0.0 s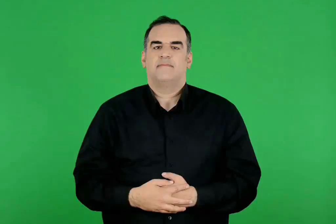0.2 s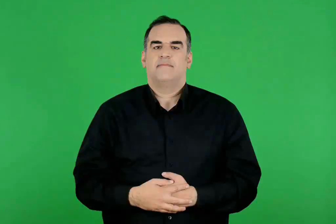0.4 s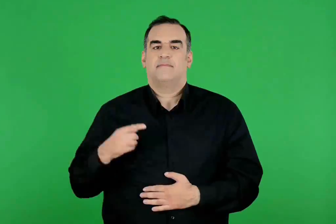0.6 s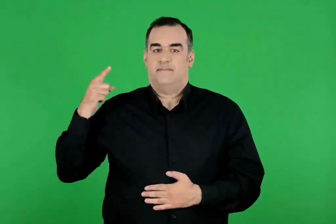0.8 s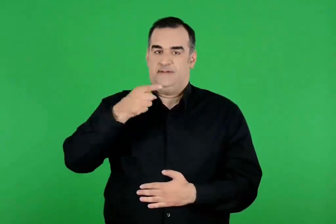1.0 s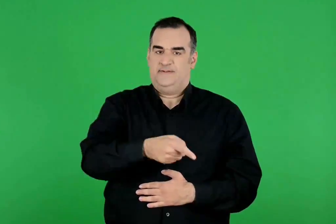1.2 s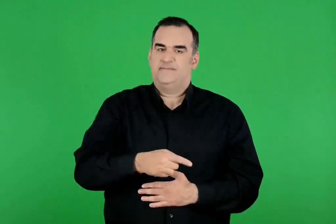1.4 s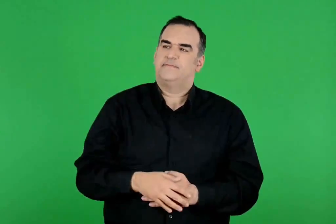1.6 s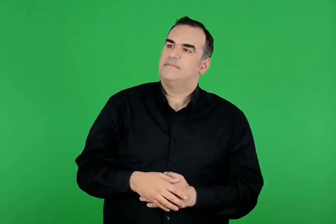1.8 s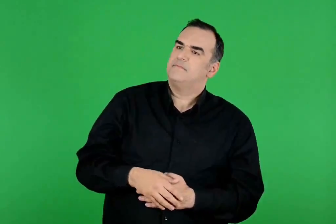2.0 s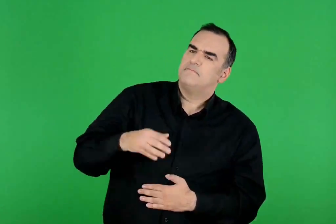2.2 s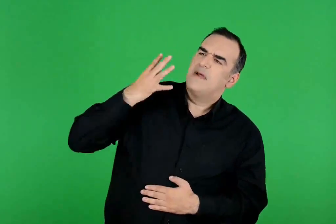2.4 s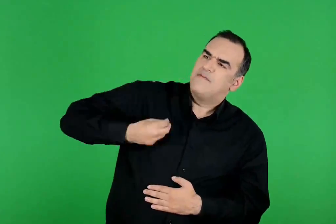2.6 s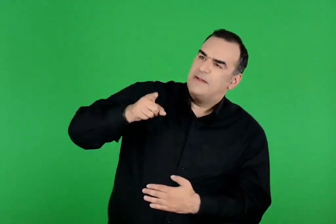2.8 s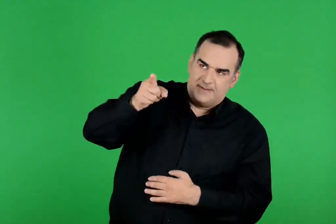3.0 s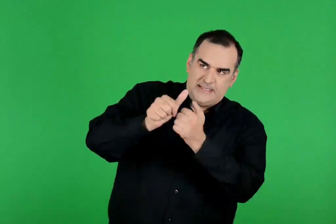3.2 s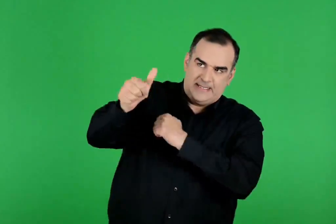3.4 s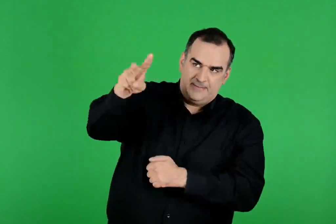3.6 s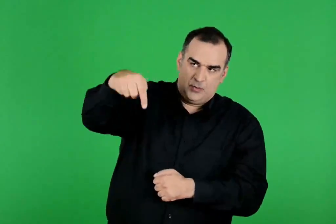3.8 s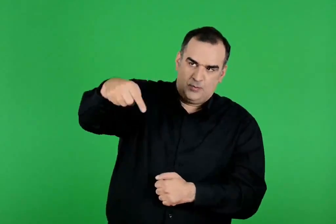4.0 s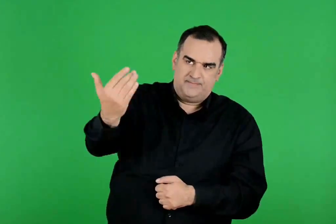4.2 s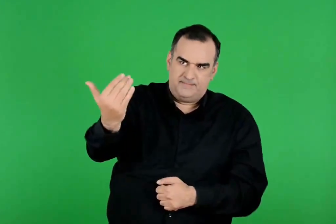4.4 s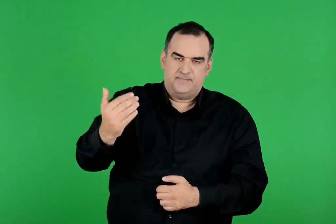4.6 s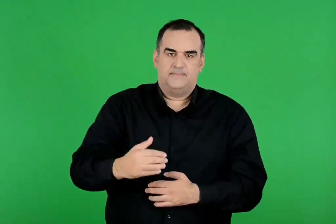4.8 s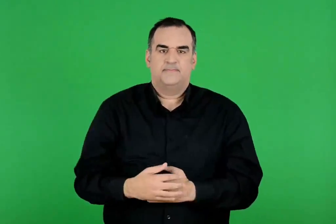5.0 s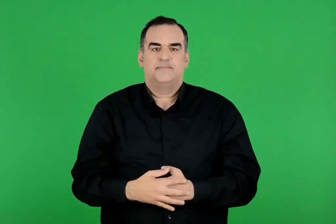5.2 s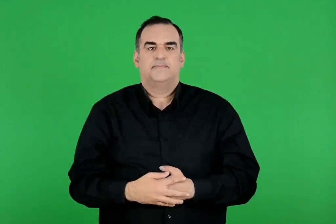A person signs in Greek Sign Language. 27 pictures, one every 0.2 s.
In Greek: παρης και τώρα η σειρά της αφροδίτης
